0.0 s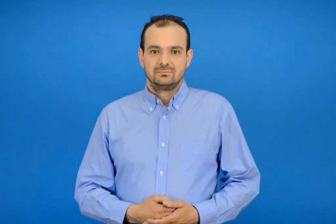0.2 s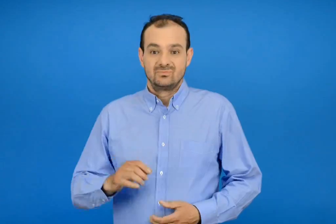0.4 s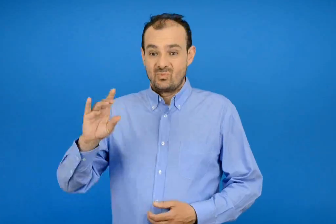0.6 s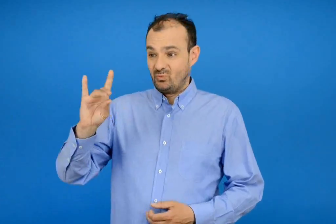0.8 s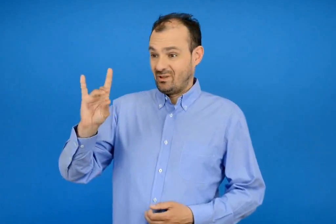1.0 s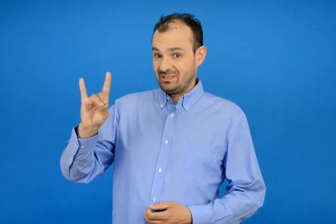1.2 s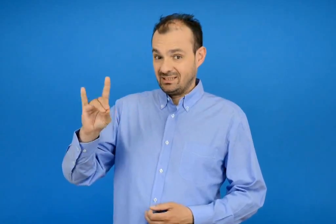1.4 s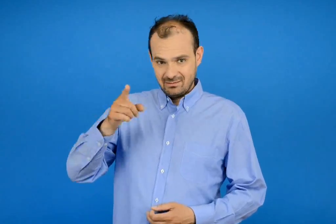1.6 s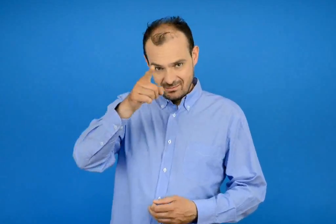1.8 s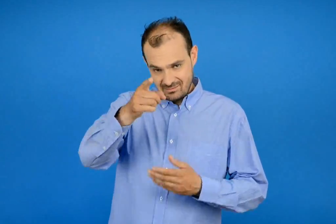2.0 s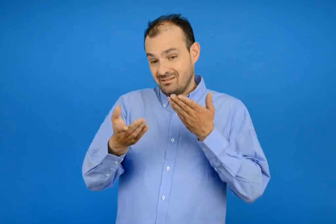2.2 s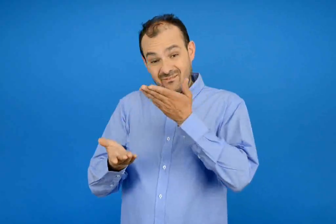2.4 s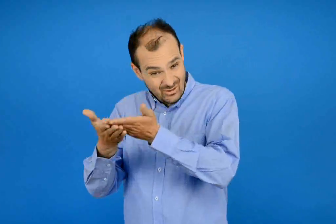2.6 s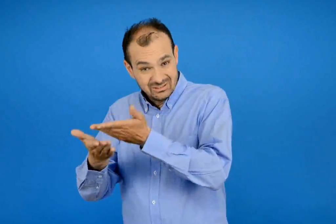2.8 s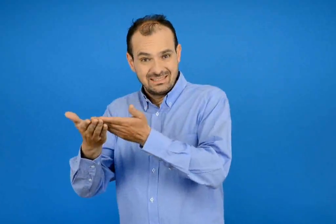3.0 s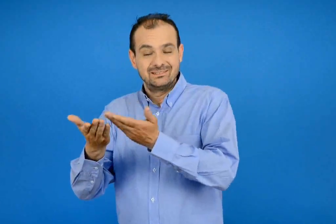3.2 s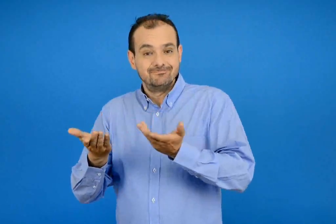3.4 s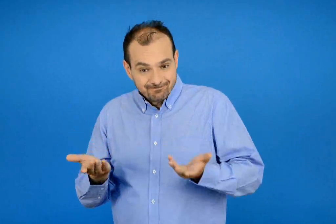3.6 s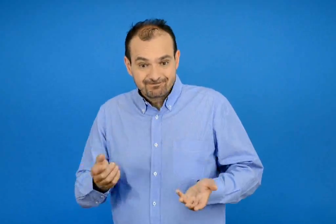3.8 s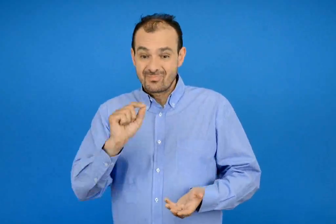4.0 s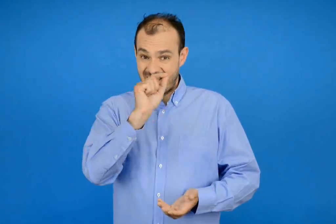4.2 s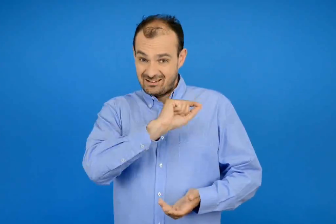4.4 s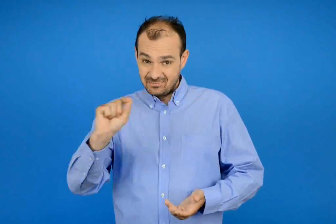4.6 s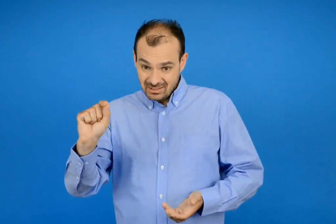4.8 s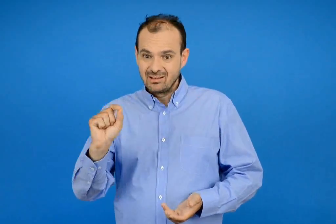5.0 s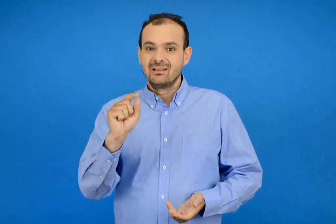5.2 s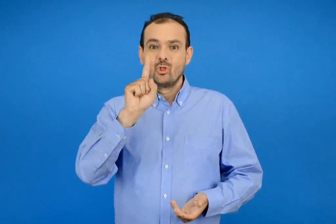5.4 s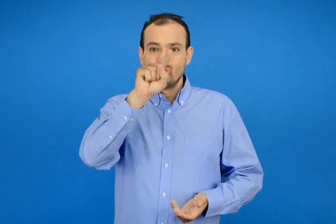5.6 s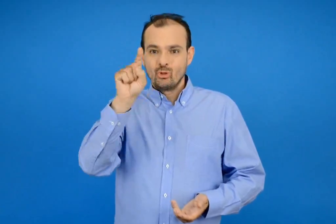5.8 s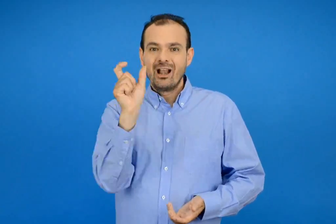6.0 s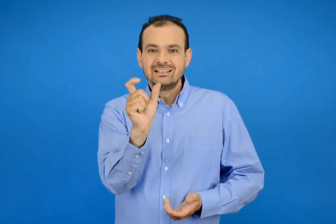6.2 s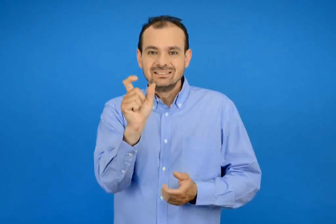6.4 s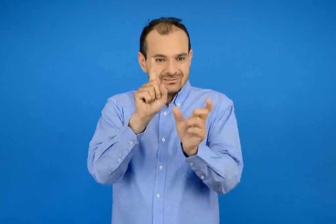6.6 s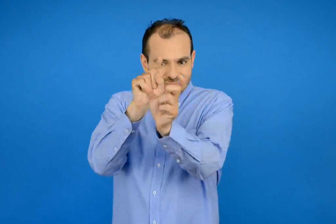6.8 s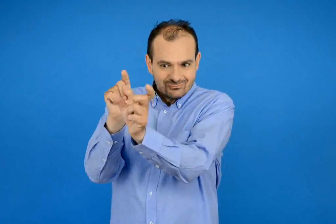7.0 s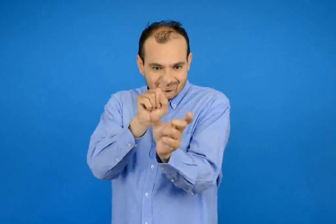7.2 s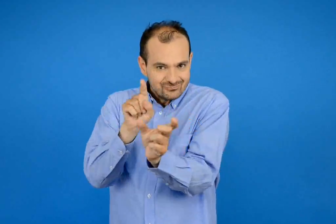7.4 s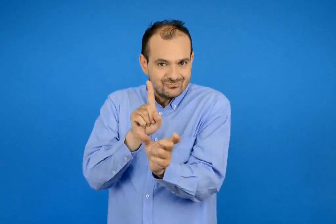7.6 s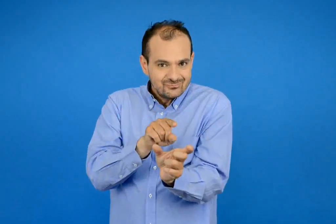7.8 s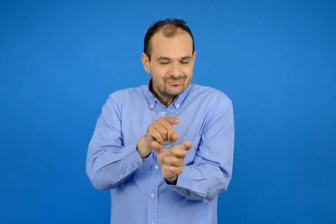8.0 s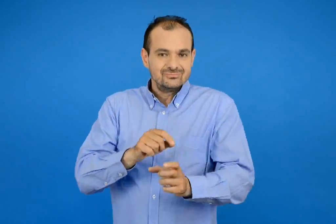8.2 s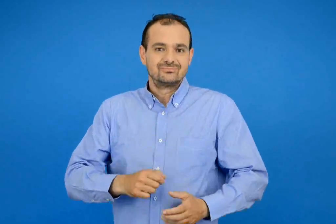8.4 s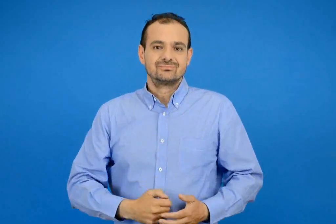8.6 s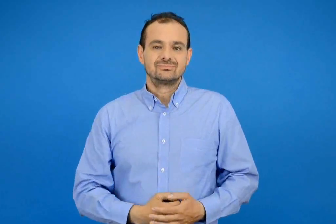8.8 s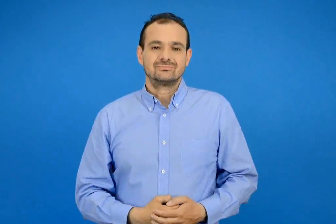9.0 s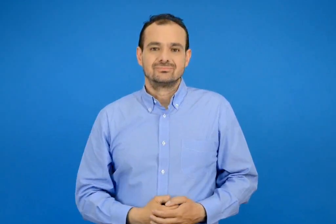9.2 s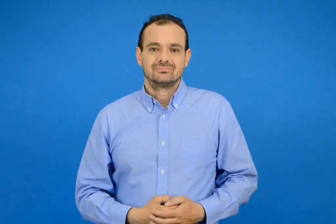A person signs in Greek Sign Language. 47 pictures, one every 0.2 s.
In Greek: βοήθησε το κουτάβι γράψε και βάλε τόνο στις λέξεις
